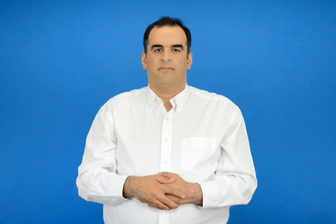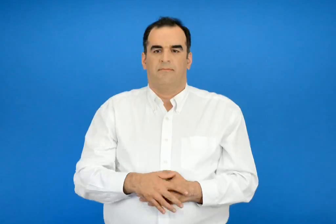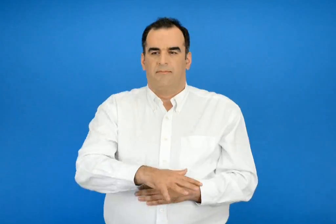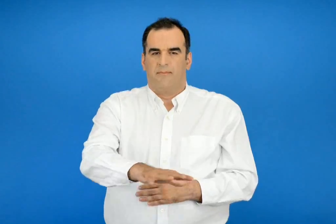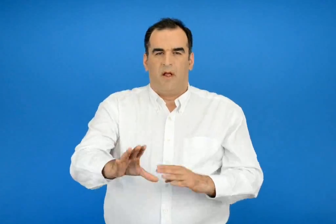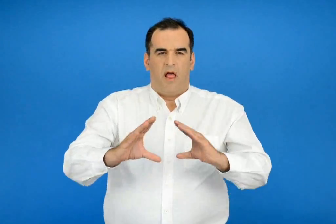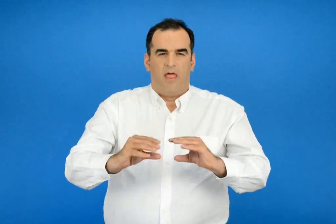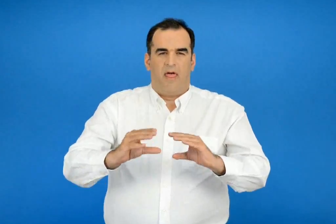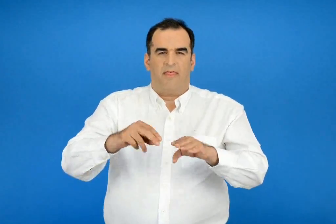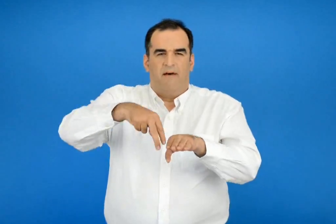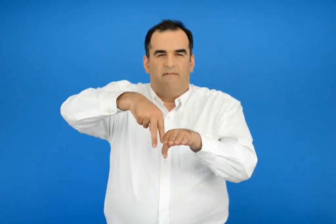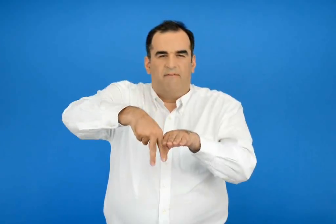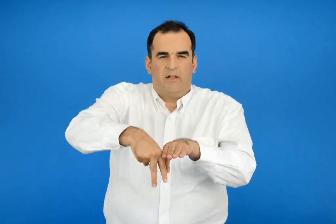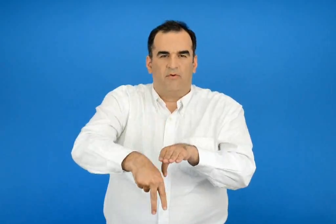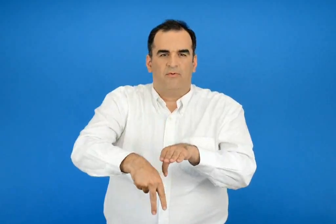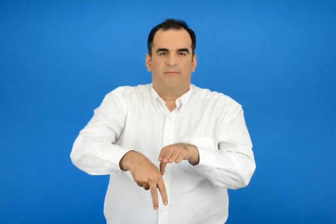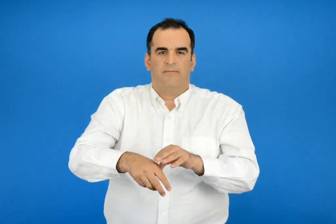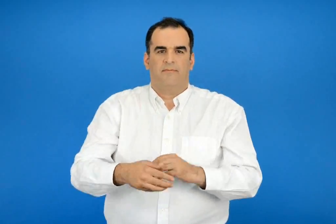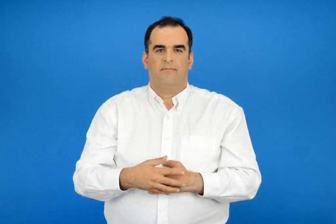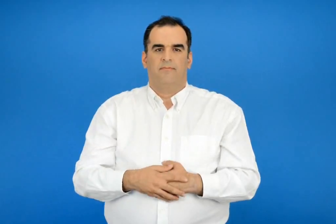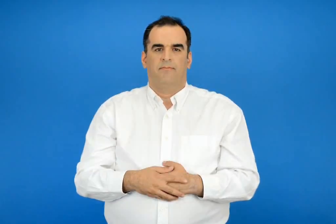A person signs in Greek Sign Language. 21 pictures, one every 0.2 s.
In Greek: βάλτος
